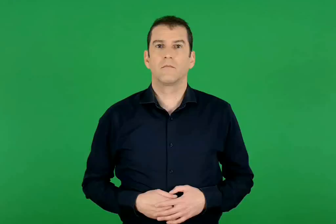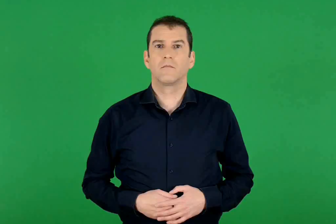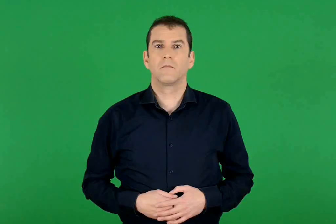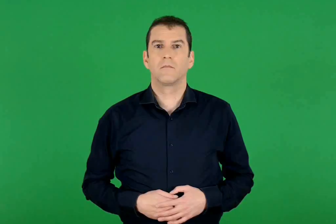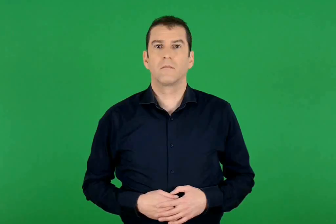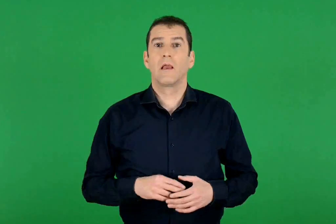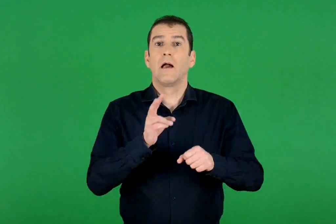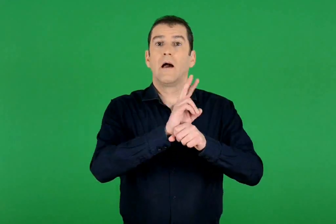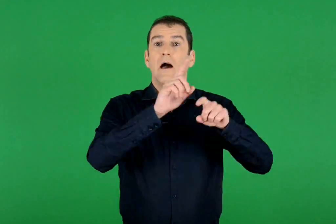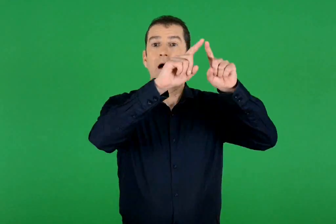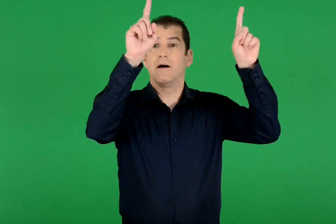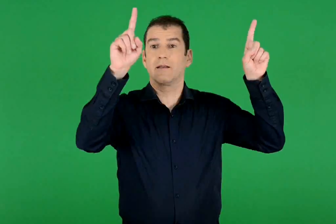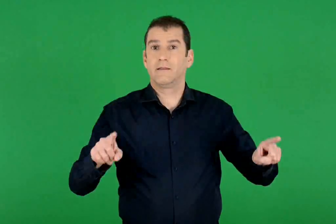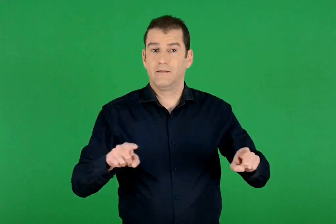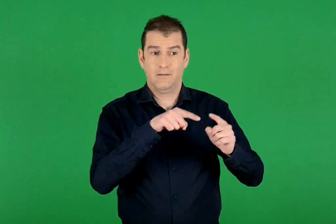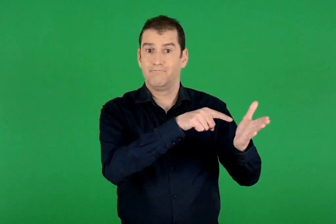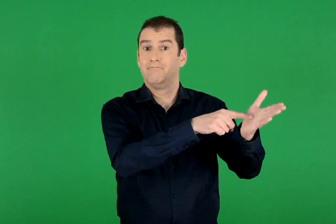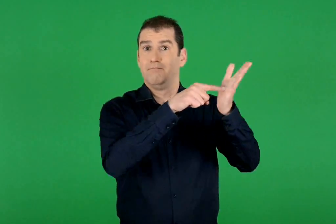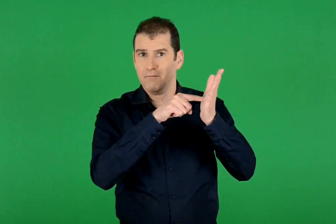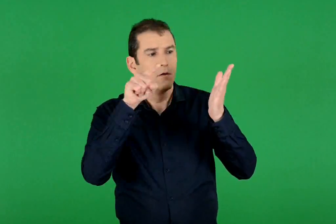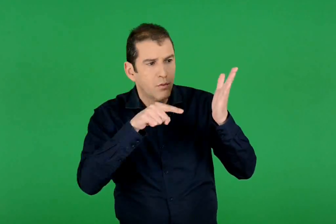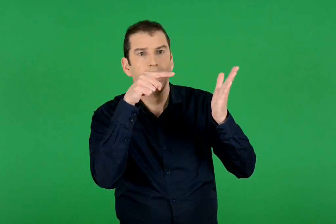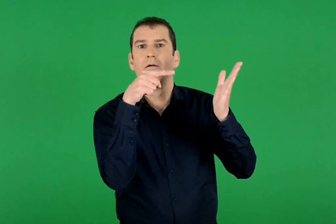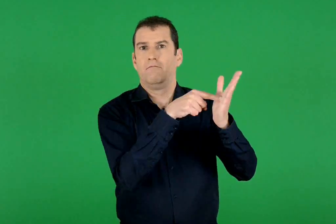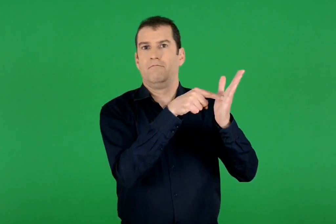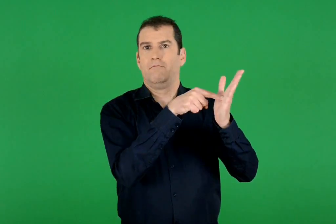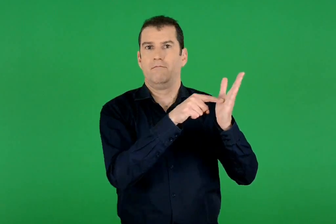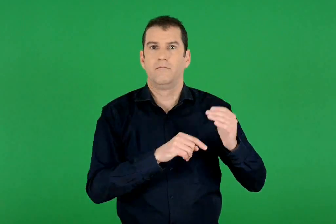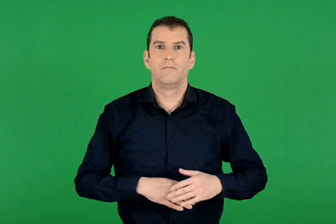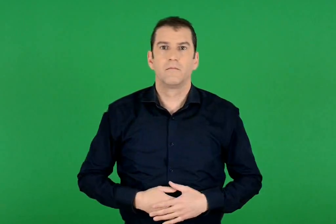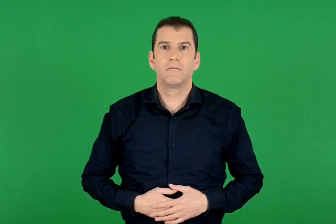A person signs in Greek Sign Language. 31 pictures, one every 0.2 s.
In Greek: αποτυπώνεται σε χάρτη που δείχνει
